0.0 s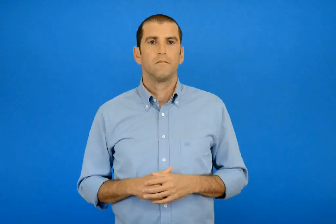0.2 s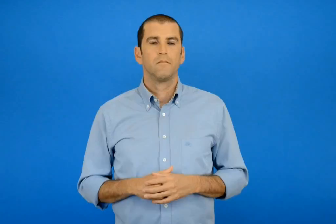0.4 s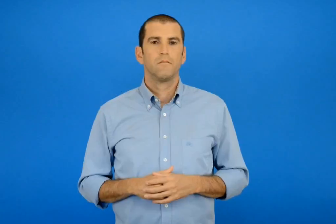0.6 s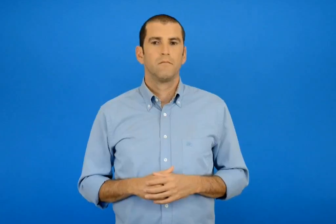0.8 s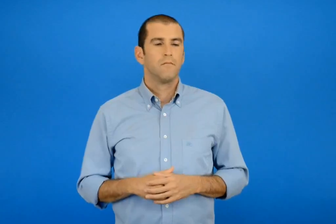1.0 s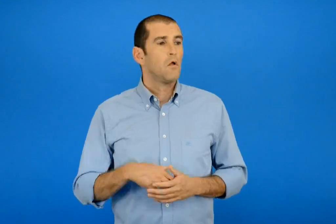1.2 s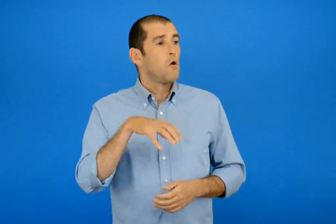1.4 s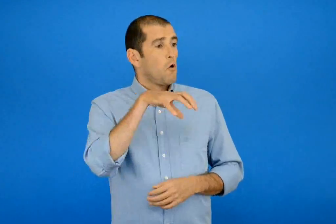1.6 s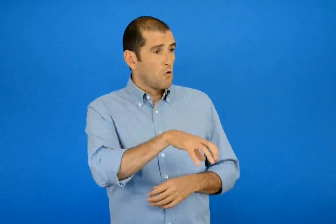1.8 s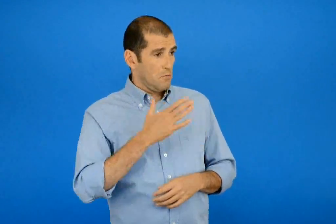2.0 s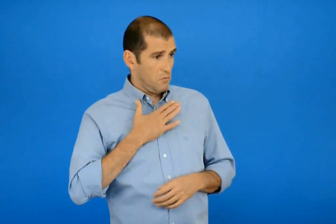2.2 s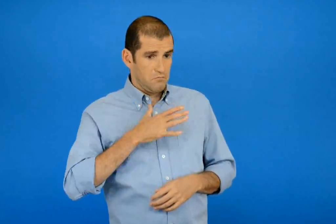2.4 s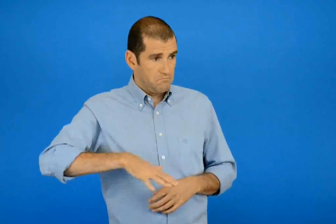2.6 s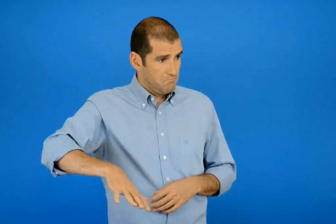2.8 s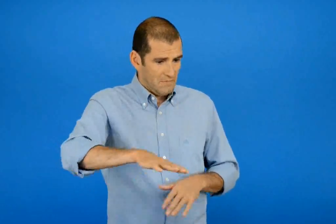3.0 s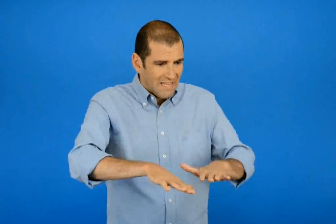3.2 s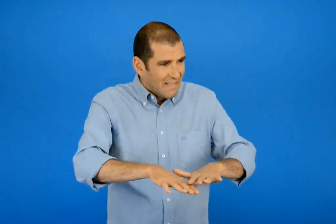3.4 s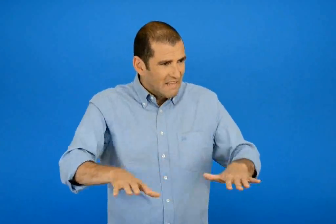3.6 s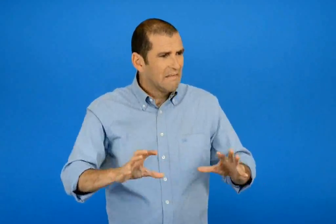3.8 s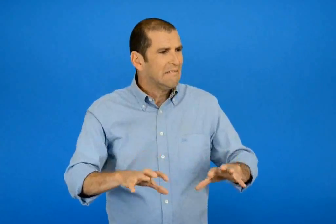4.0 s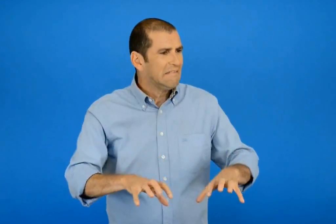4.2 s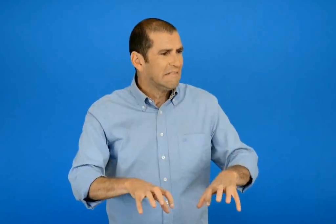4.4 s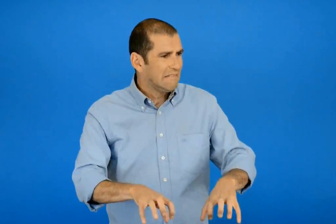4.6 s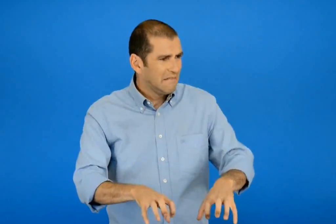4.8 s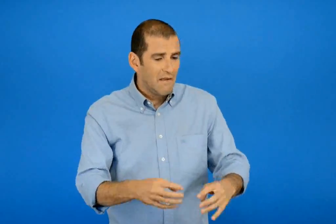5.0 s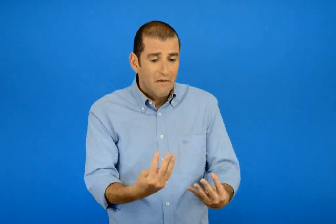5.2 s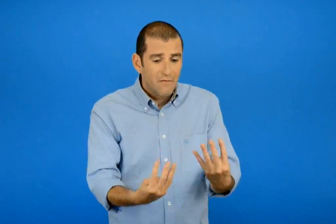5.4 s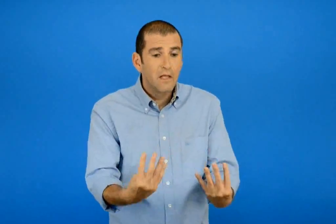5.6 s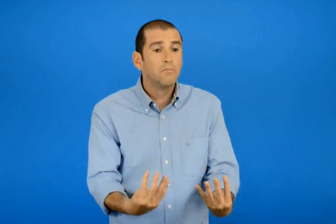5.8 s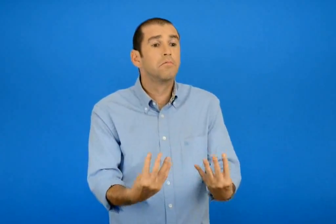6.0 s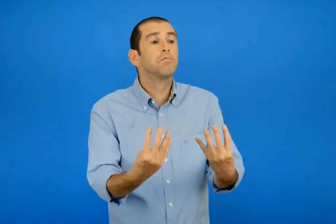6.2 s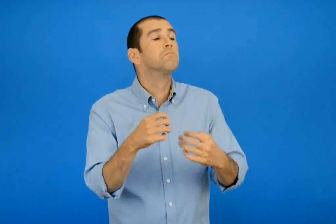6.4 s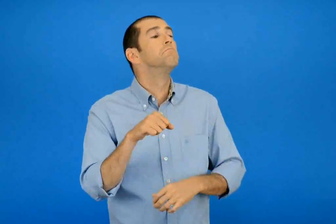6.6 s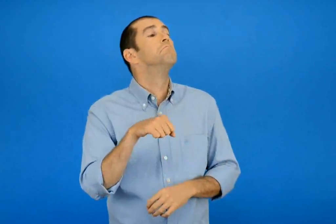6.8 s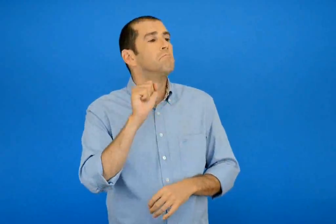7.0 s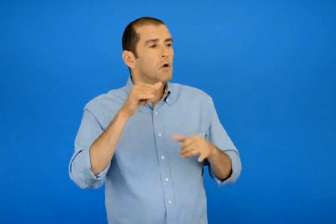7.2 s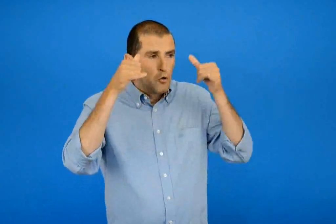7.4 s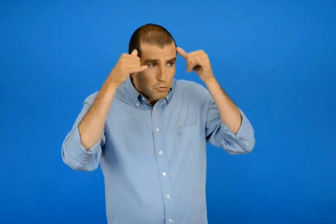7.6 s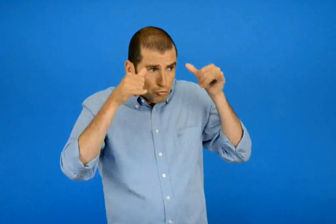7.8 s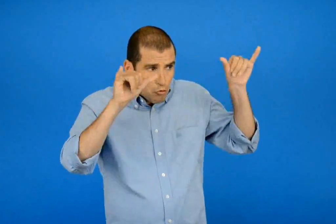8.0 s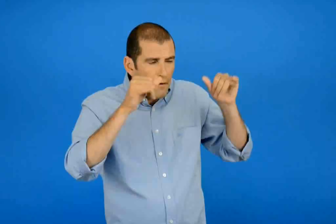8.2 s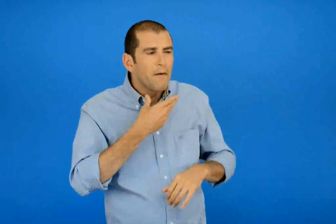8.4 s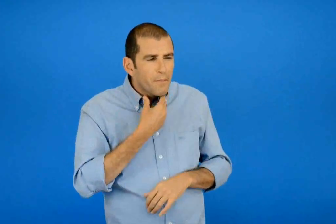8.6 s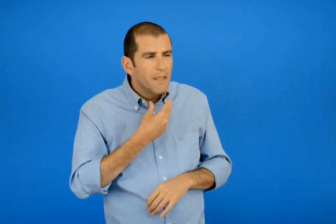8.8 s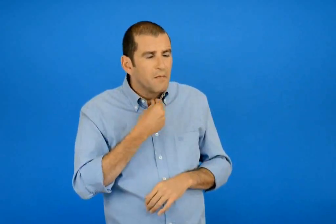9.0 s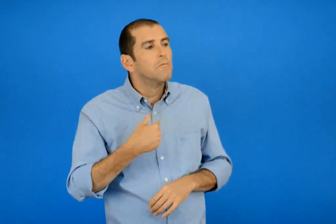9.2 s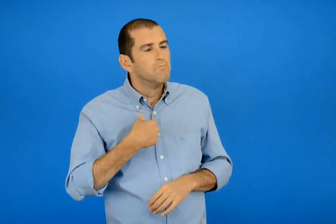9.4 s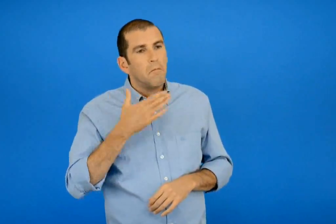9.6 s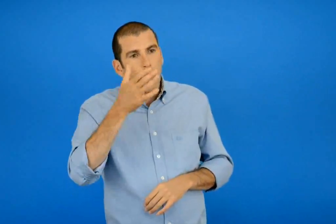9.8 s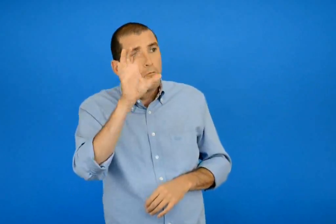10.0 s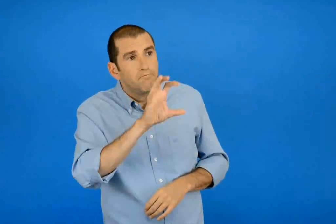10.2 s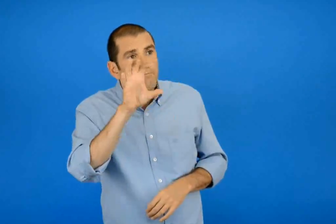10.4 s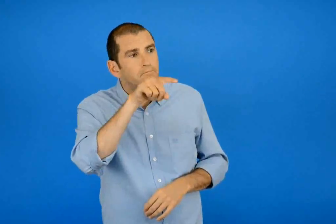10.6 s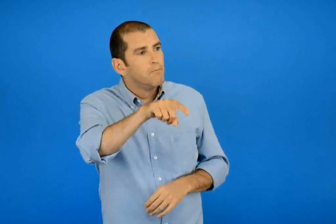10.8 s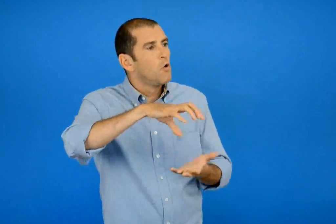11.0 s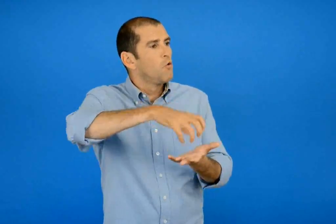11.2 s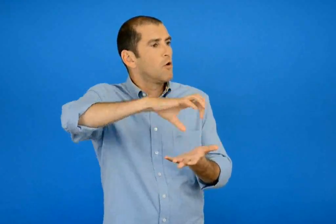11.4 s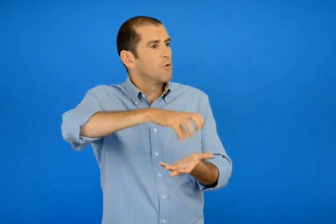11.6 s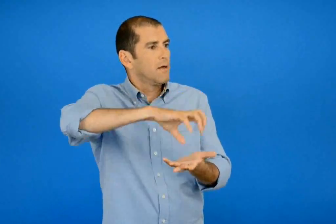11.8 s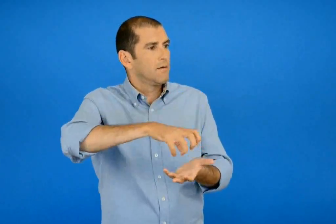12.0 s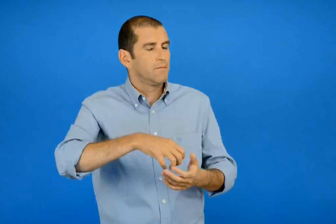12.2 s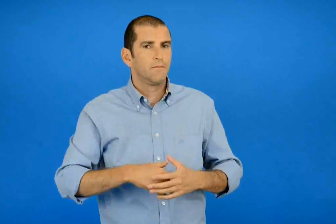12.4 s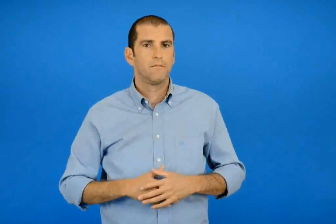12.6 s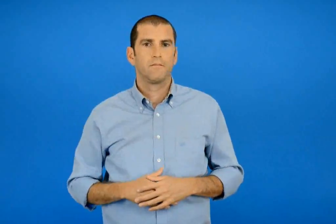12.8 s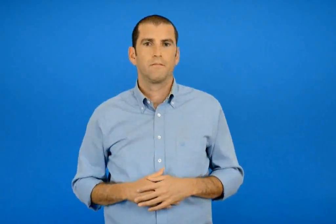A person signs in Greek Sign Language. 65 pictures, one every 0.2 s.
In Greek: στη χώρα μου η γη ξεραινεται το χορταρι δε φυτρωνει και τα ζώα διψουν πάω να βρω τη χωχαρουπα
